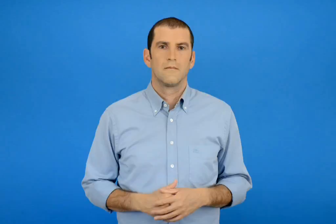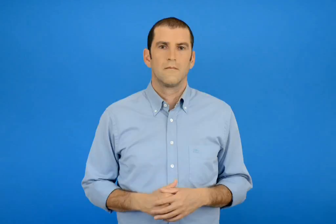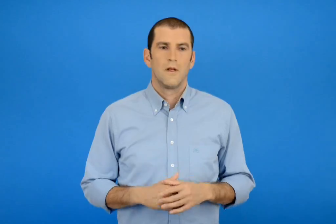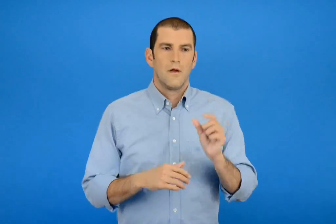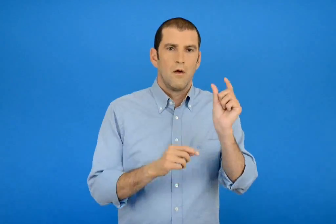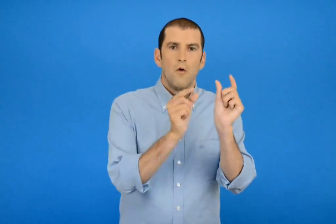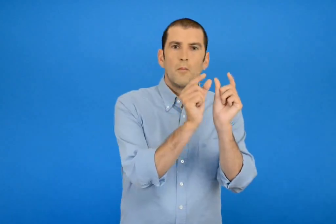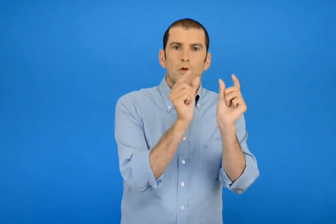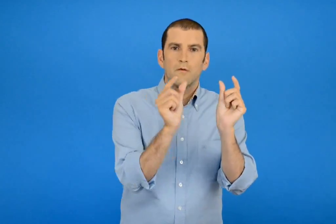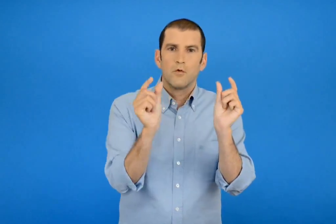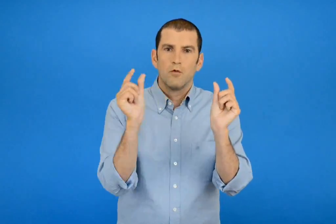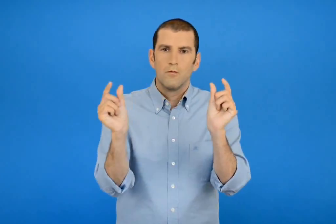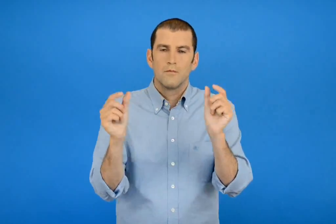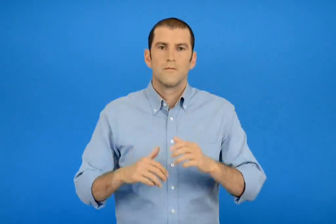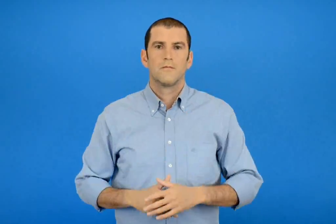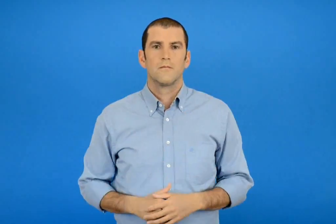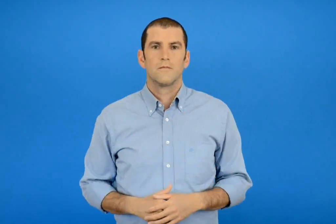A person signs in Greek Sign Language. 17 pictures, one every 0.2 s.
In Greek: μοτίβο
